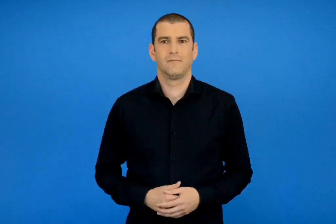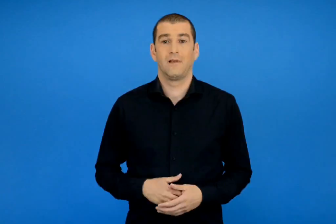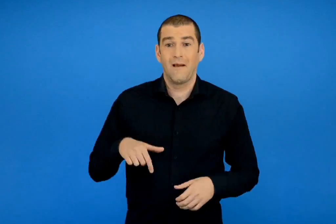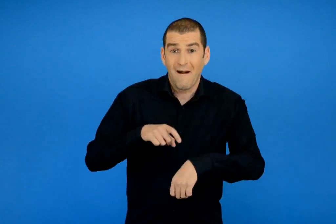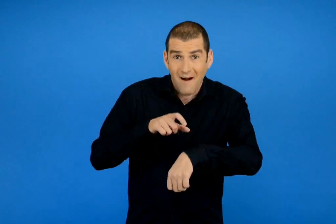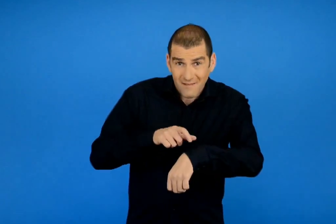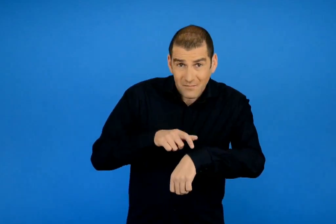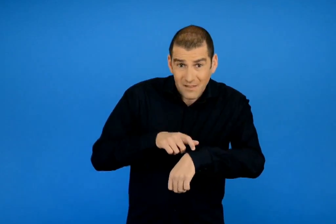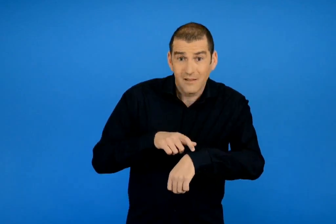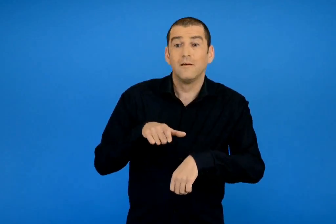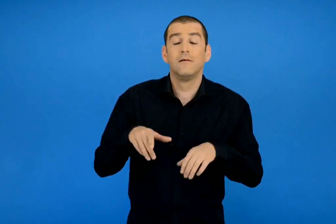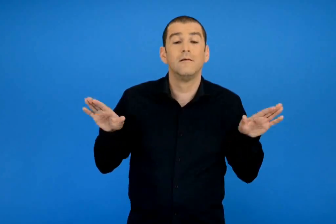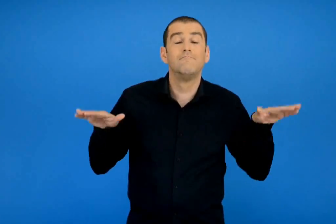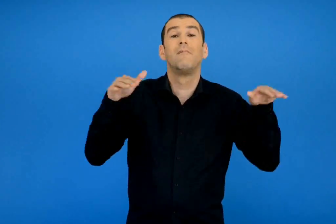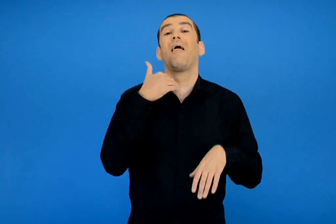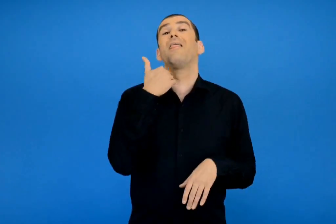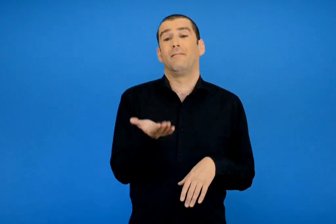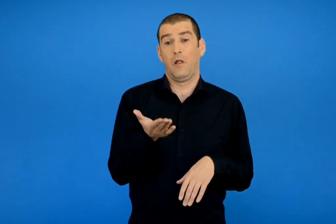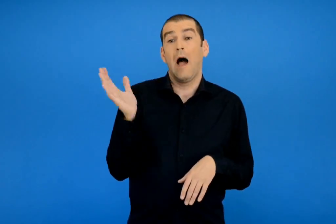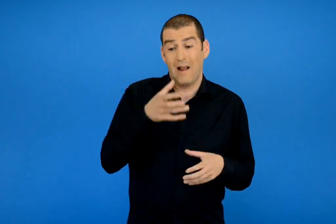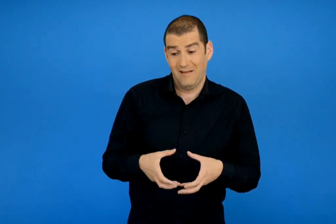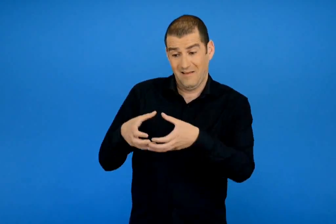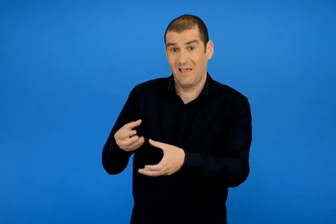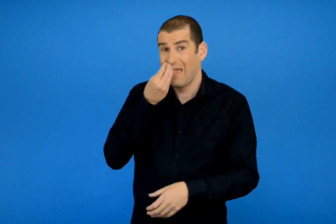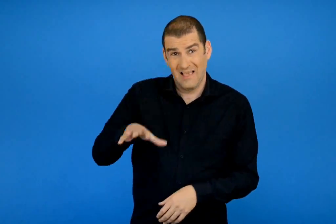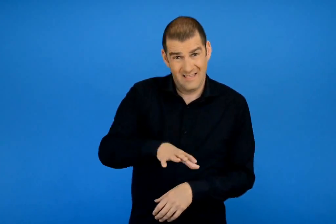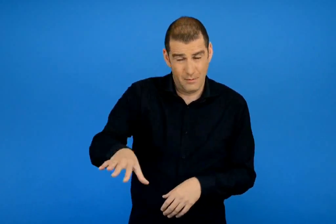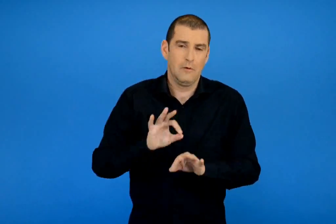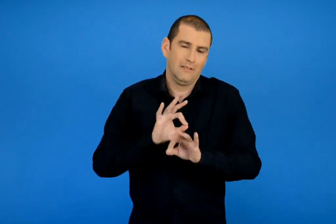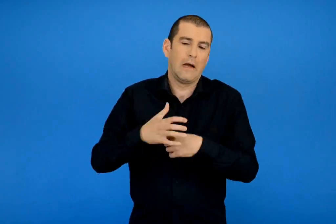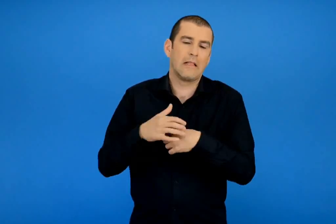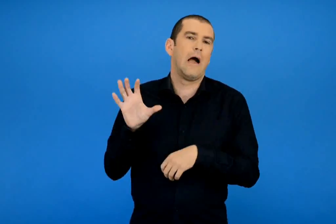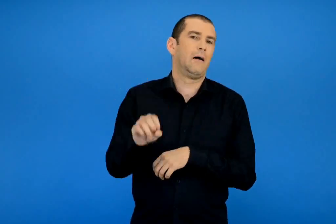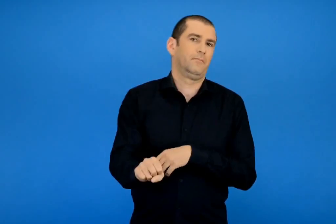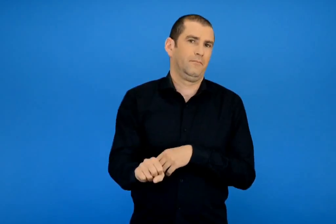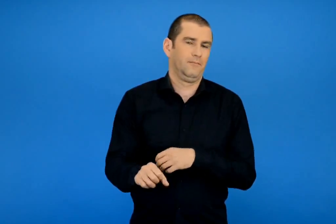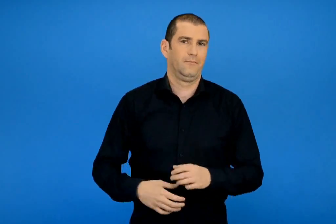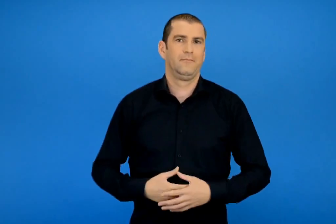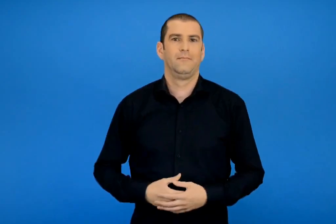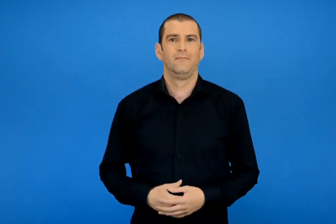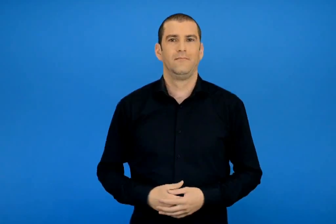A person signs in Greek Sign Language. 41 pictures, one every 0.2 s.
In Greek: για την ώρα όμως δεν μπορεί να πετάξει κι αν το βγάλουμε στον κήπο θα το φάει καμία γάτα
